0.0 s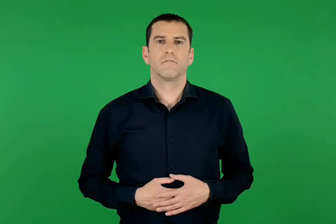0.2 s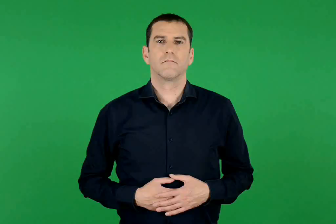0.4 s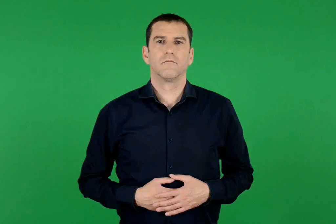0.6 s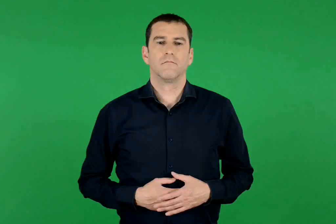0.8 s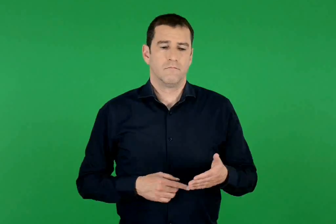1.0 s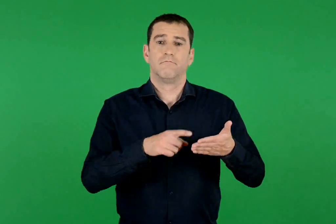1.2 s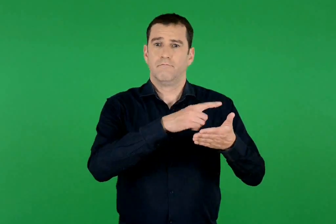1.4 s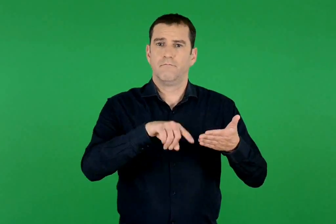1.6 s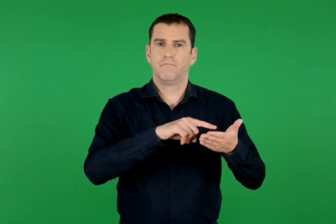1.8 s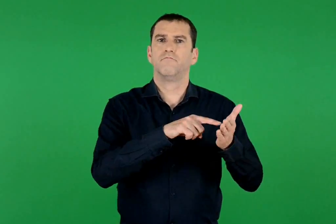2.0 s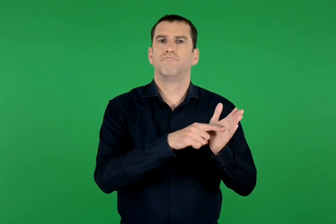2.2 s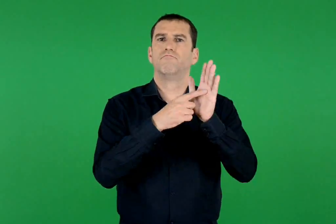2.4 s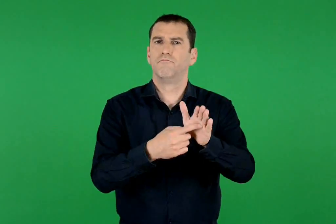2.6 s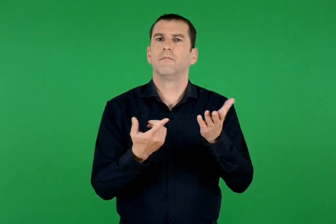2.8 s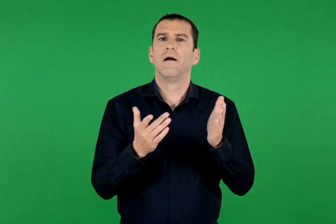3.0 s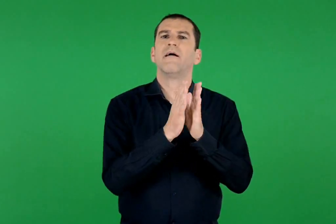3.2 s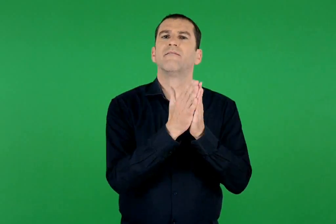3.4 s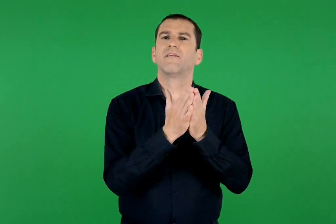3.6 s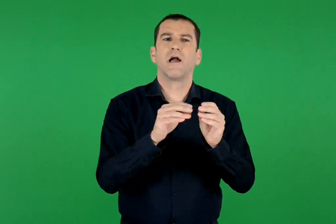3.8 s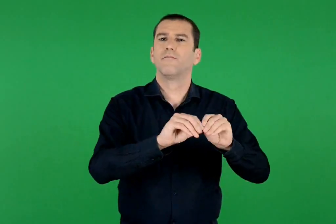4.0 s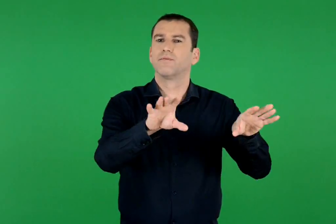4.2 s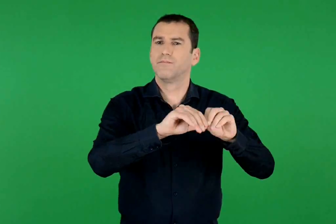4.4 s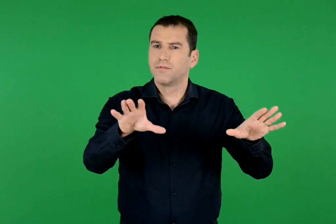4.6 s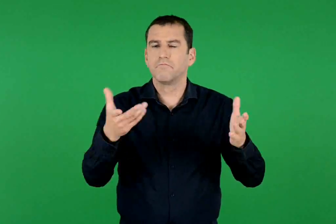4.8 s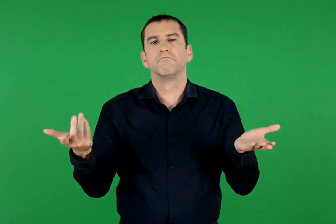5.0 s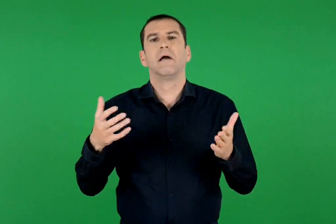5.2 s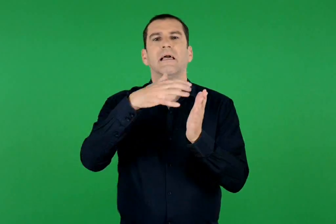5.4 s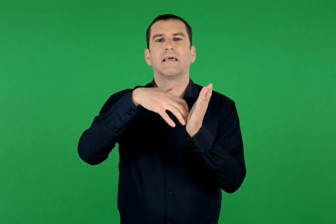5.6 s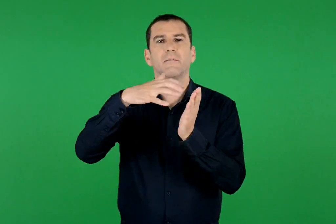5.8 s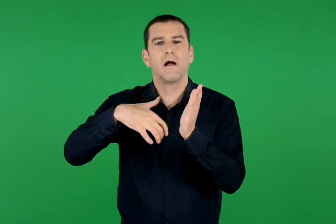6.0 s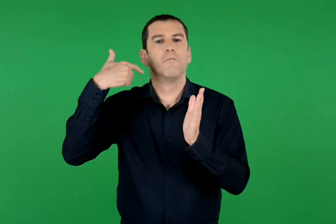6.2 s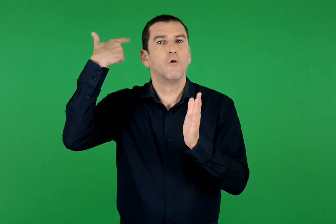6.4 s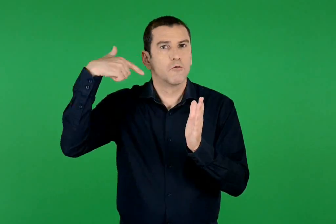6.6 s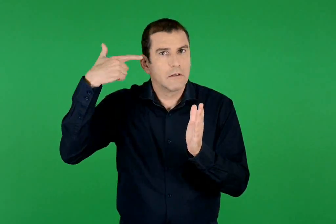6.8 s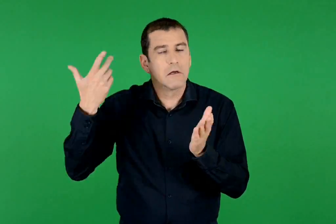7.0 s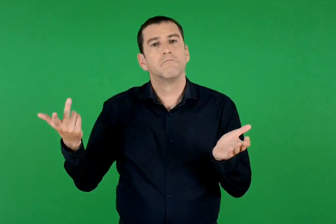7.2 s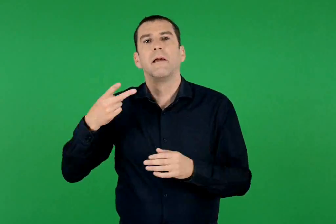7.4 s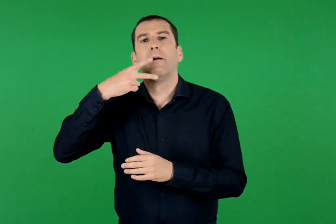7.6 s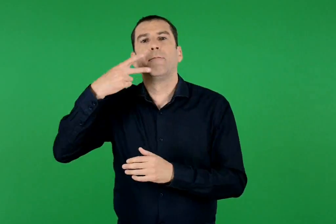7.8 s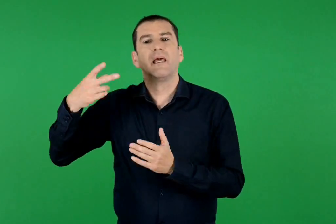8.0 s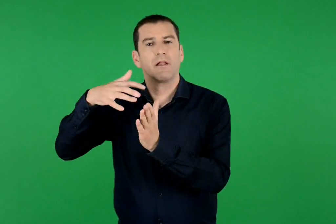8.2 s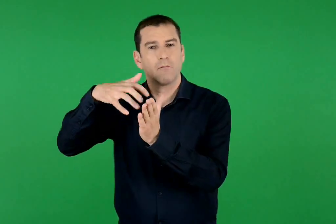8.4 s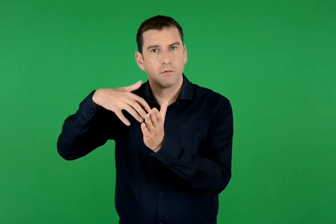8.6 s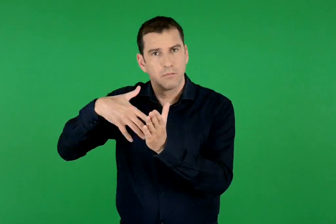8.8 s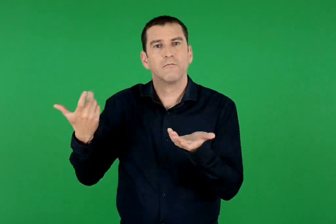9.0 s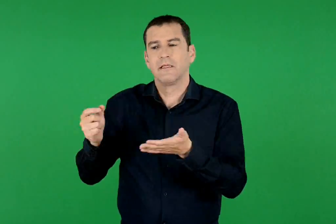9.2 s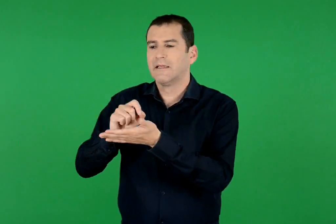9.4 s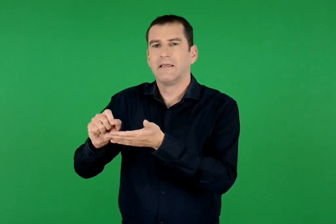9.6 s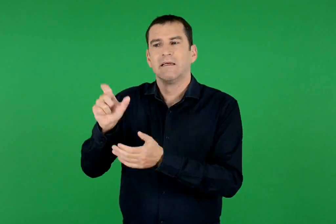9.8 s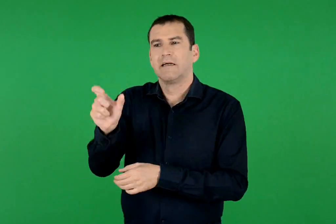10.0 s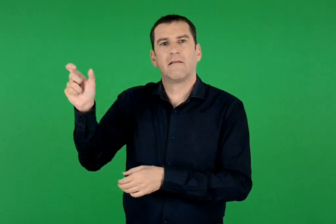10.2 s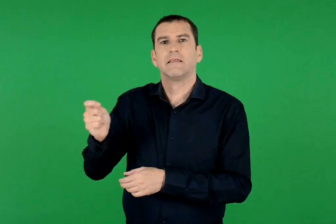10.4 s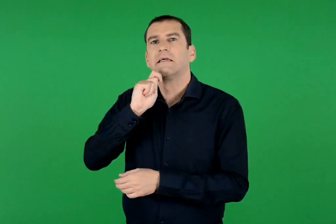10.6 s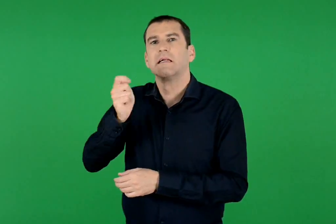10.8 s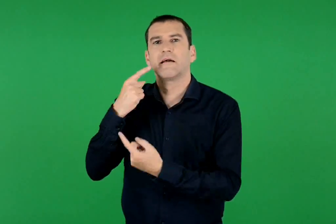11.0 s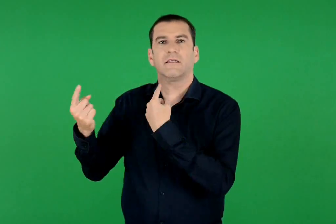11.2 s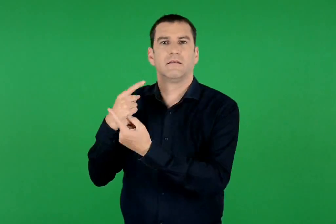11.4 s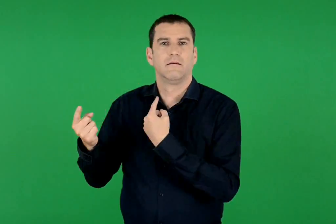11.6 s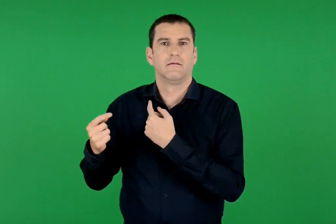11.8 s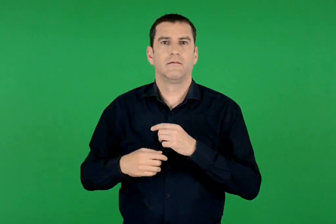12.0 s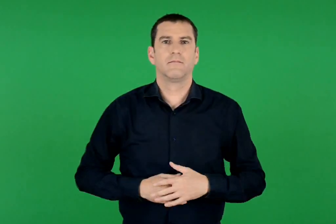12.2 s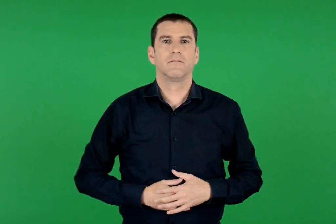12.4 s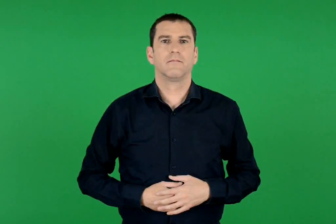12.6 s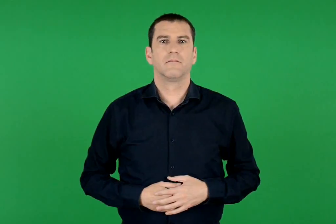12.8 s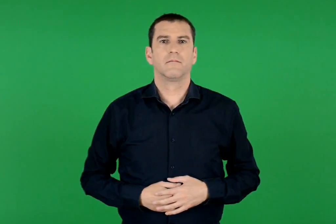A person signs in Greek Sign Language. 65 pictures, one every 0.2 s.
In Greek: που παρουσιάζει βιβλία που κυκλοφορούν , λογοτεχνικά κείμενα , ποιήματα και συνεντεύξεις συγγραφέων
